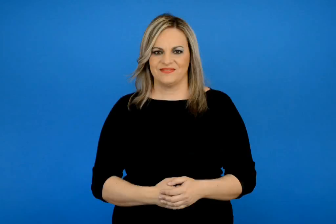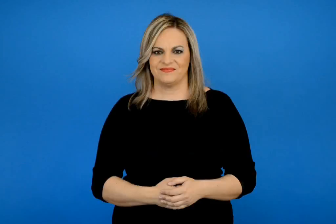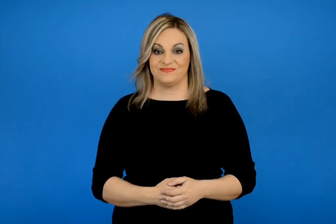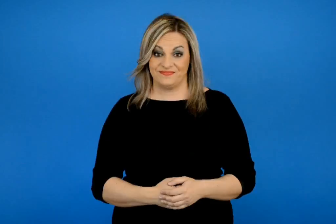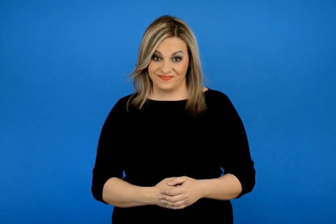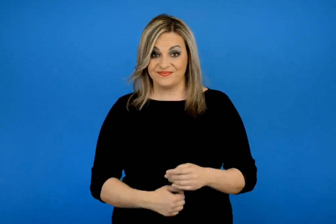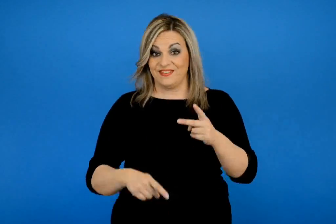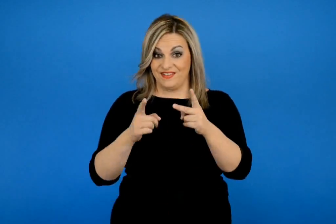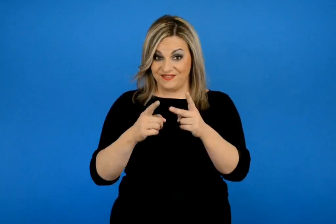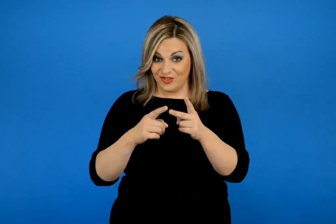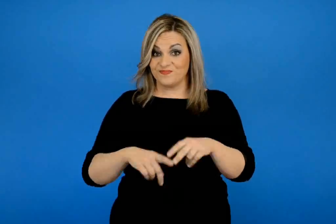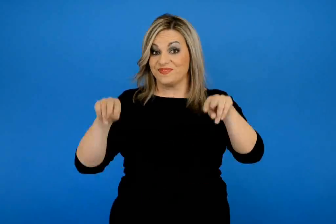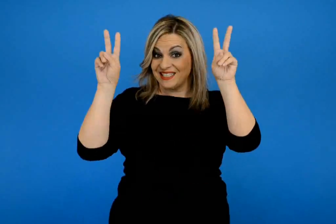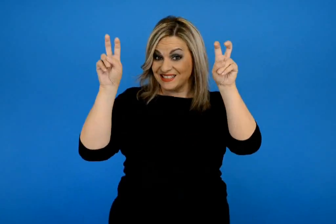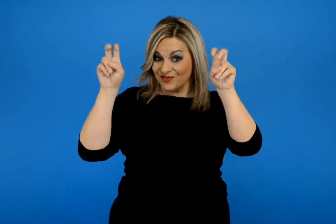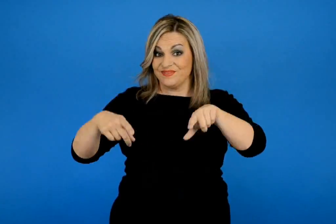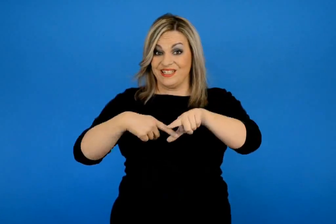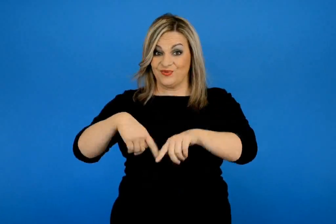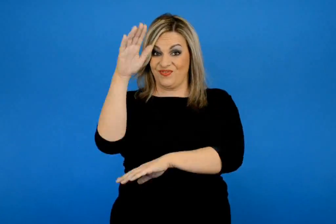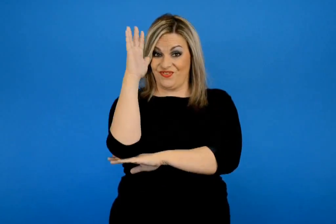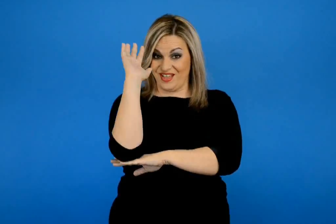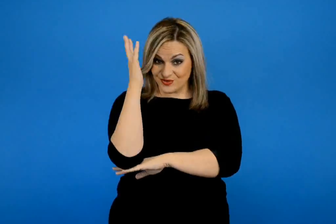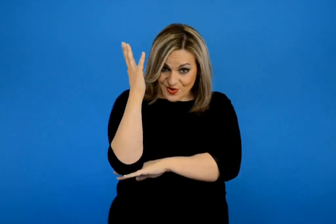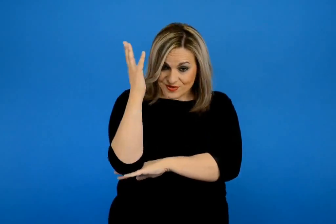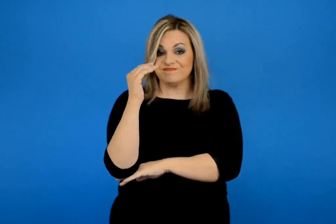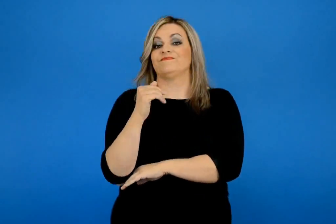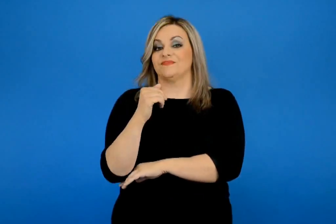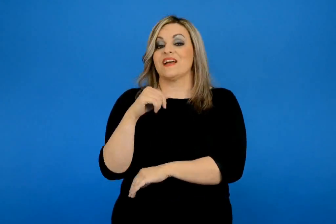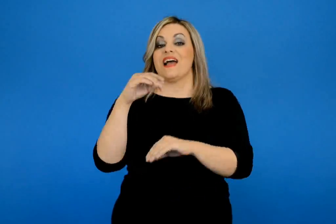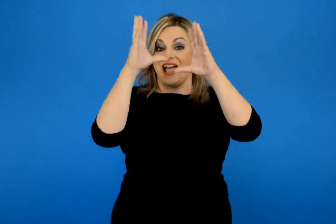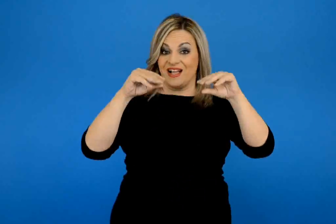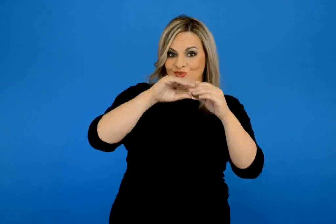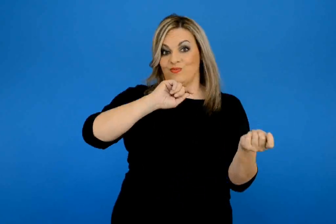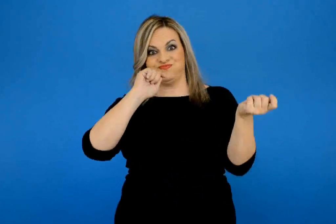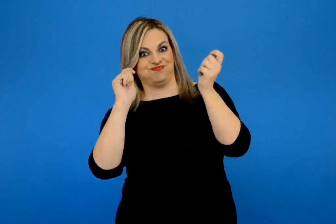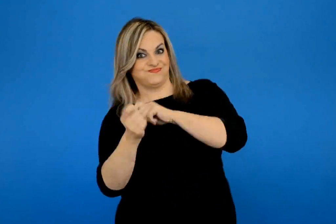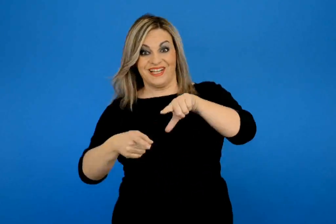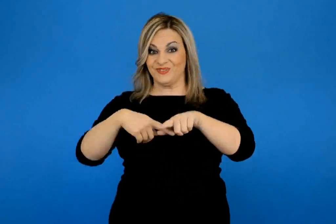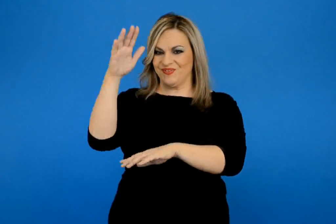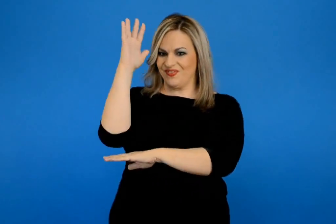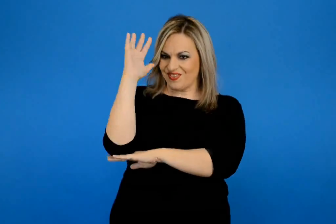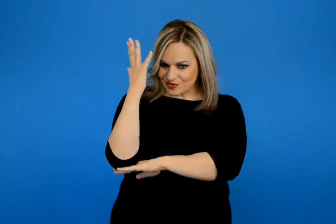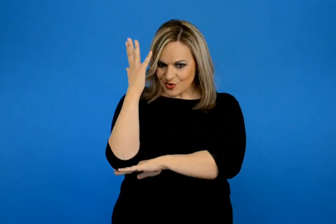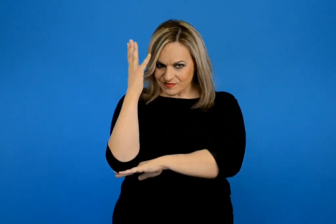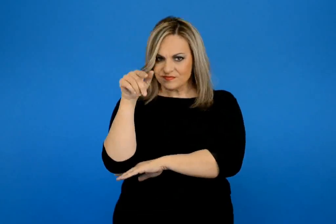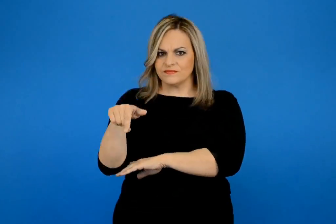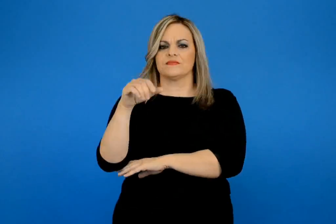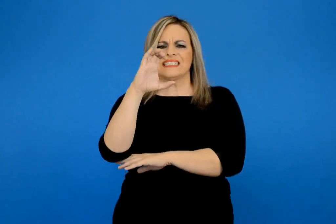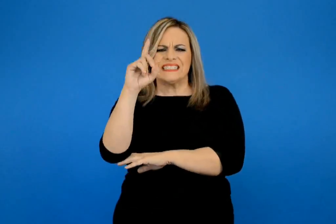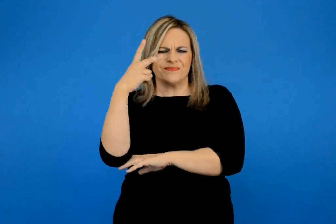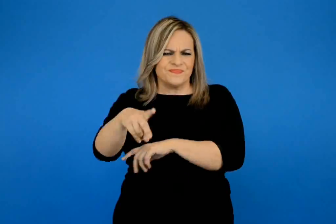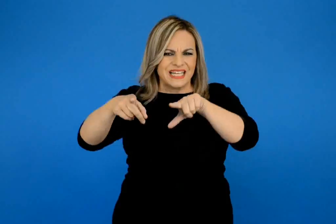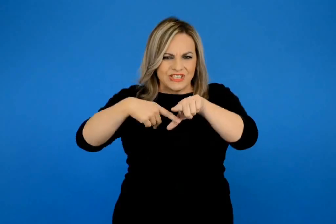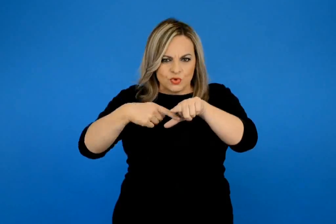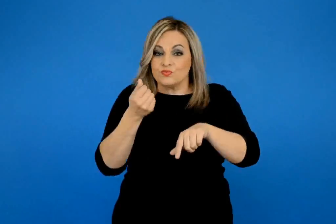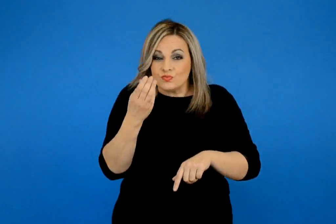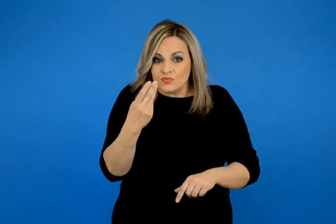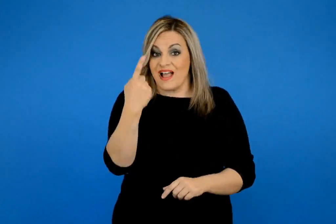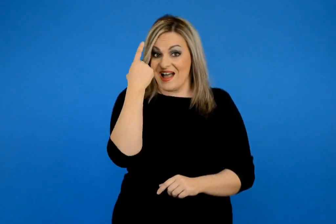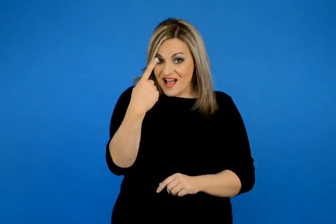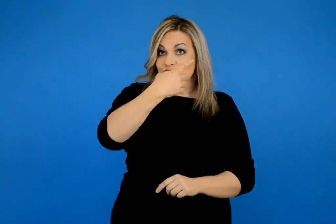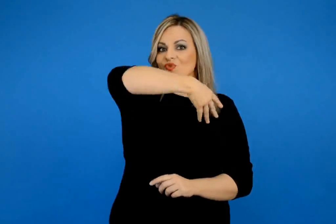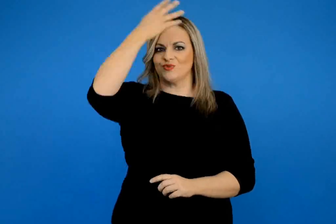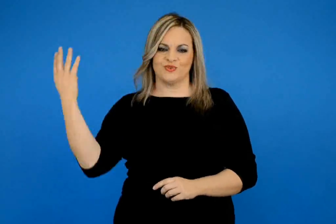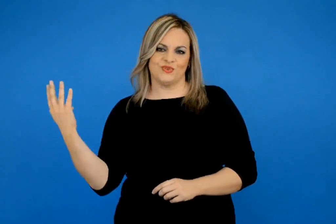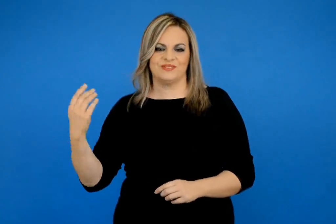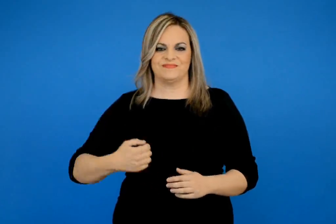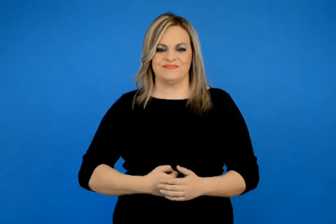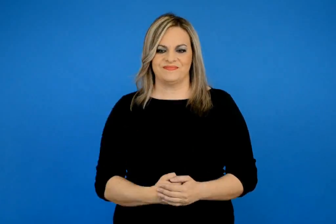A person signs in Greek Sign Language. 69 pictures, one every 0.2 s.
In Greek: και β το χριστουγεννιάτικο δέντρο και το ελατό που έγινε χριστουγεννιάτικο δέντρο από το cd χριστούγεννα ον 1 ουράνιο τόξο
